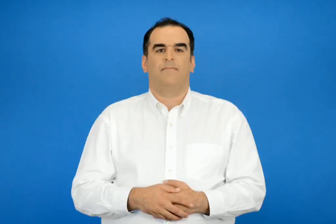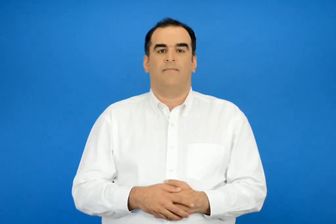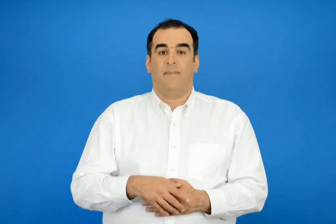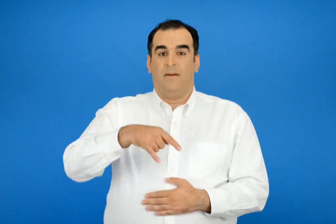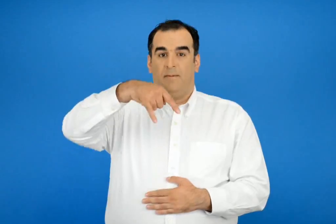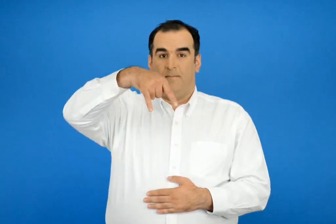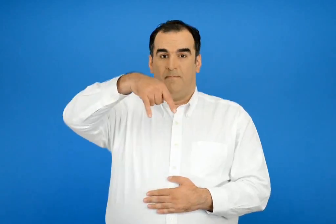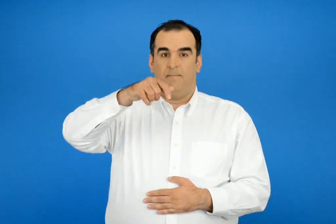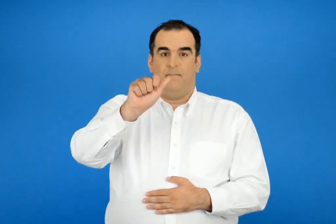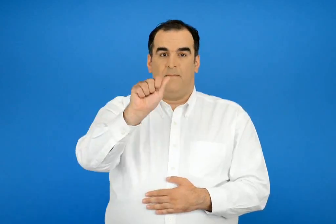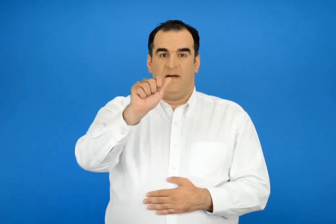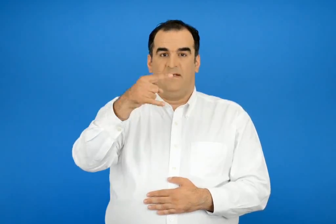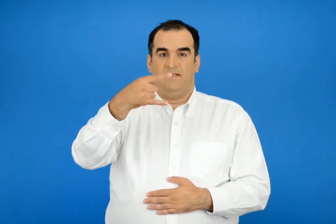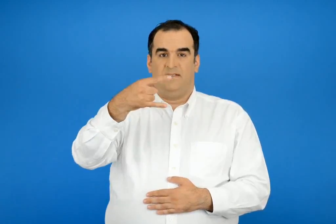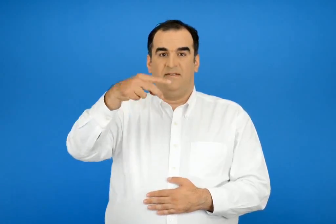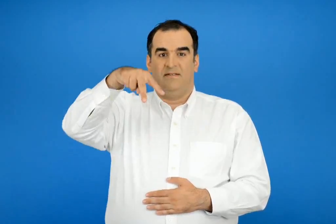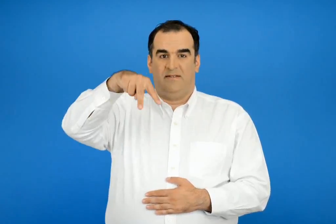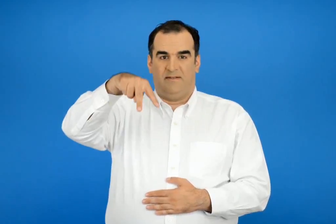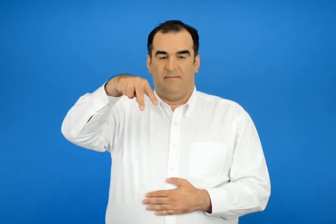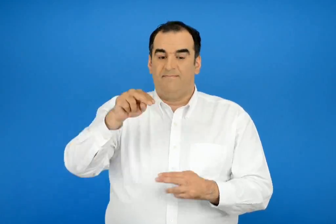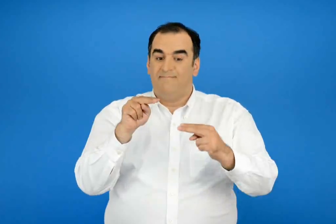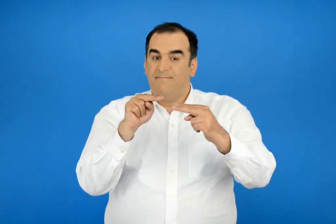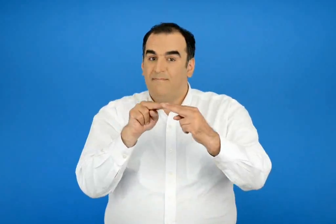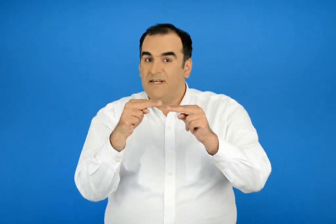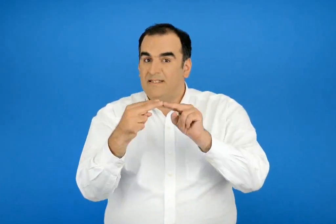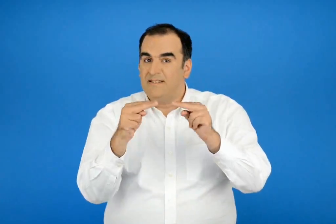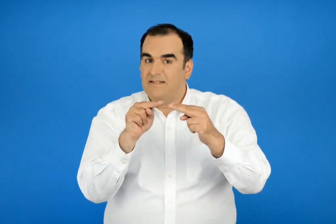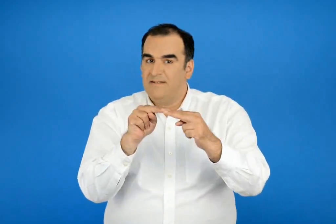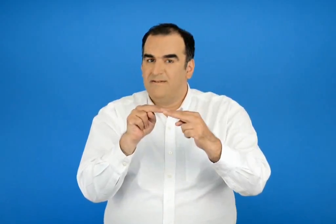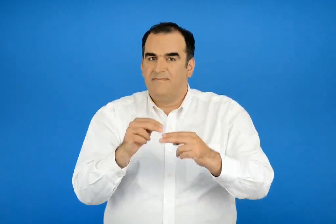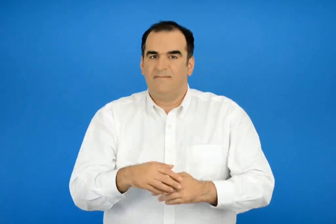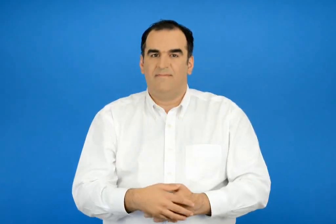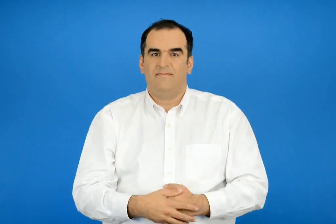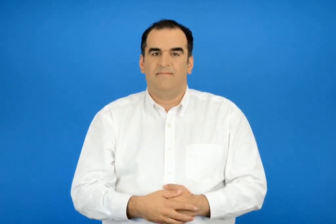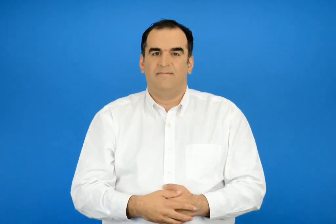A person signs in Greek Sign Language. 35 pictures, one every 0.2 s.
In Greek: παζλ
